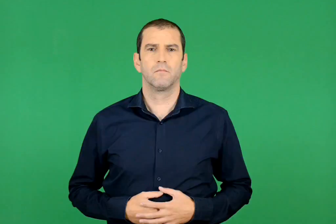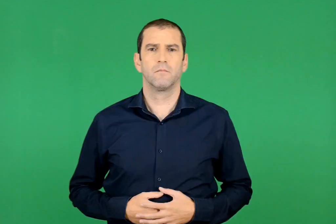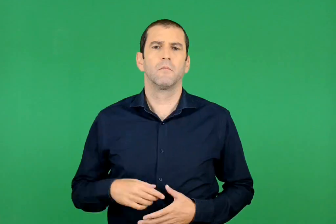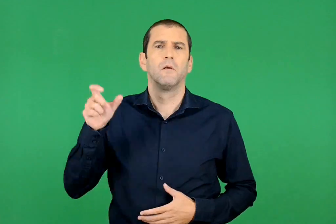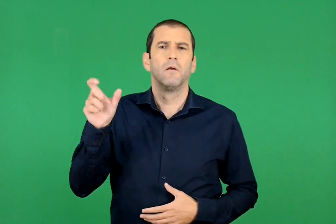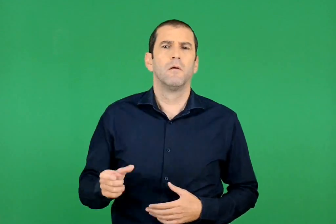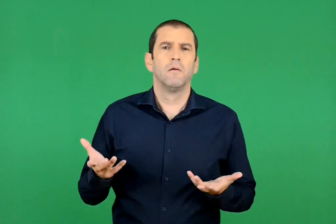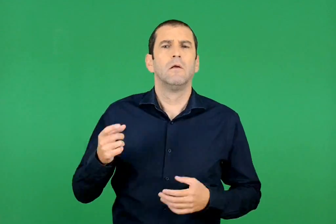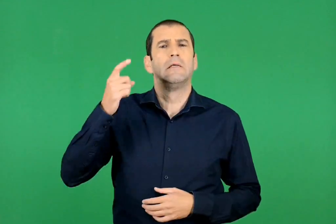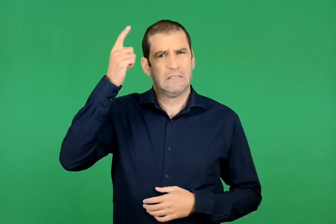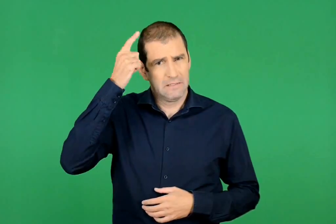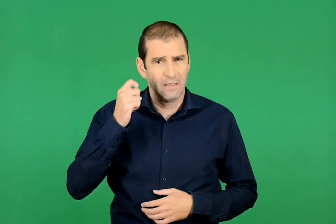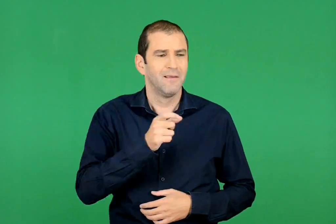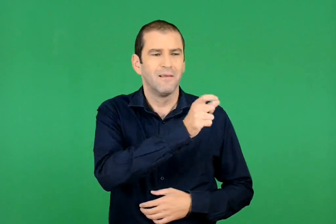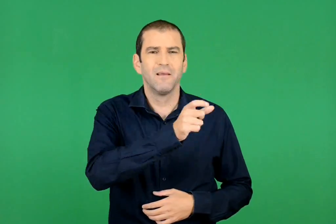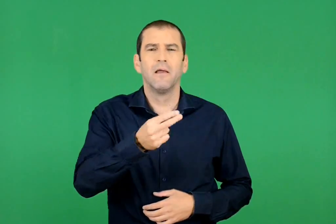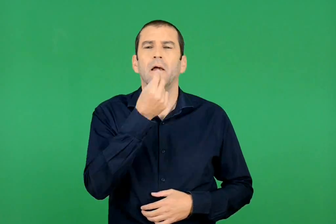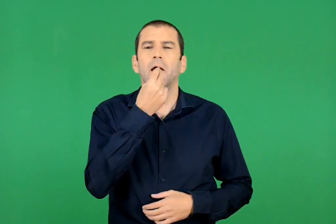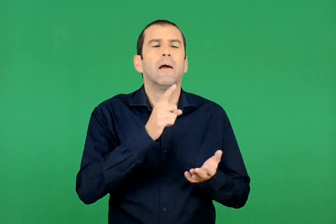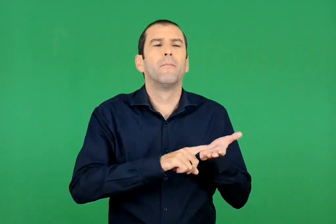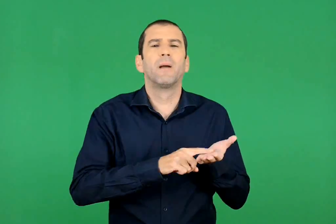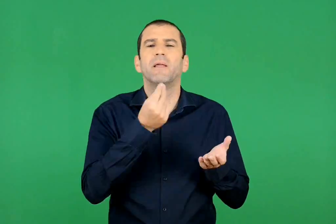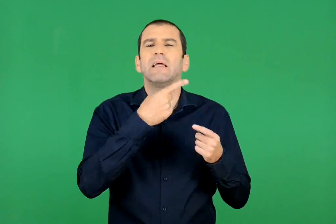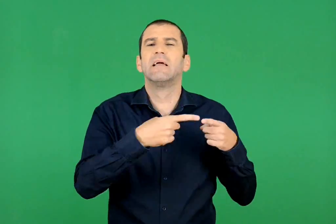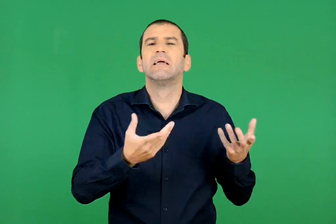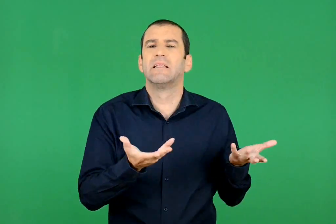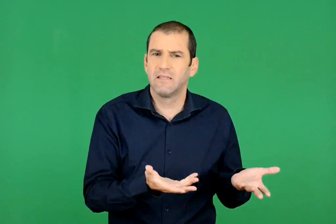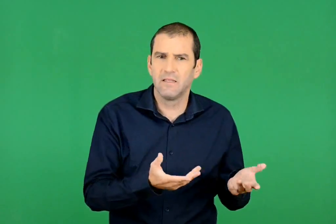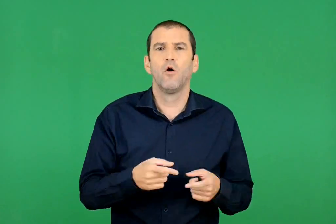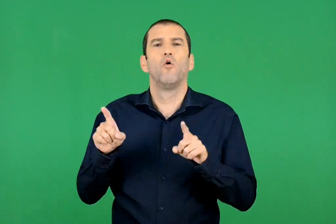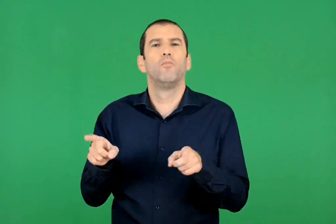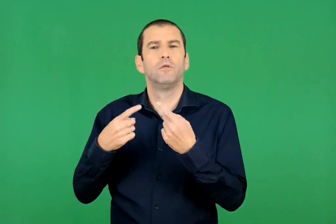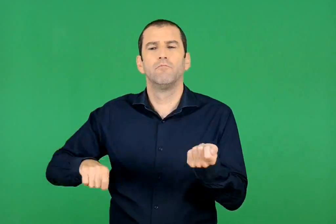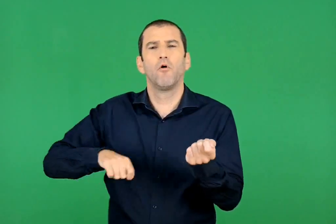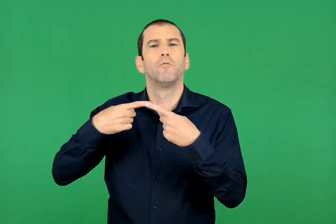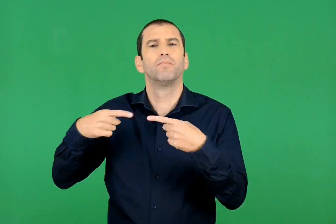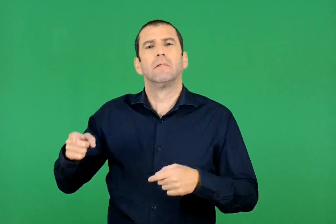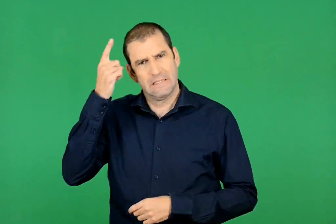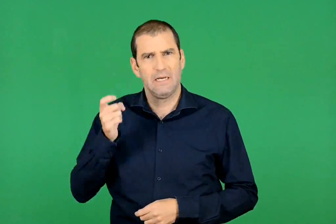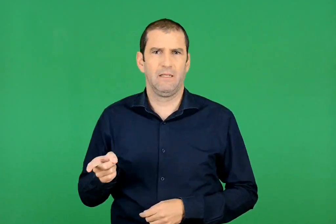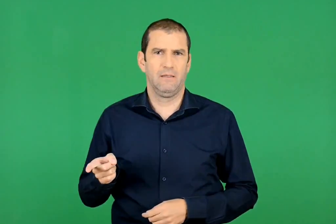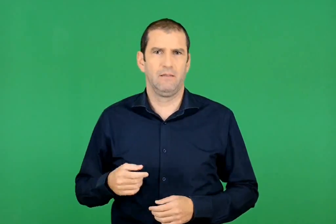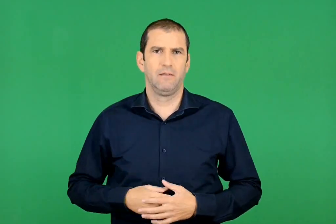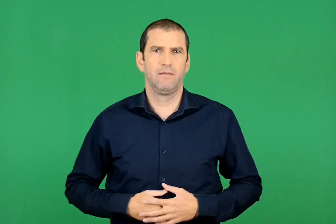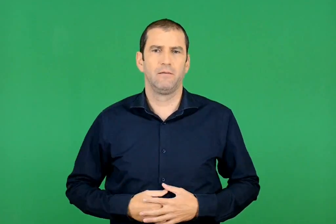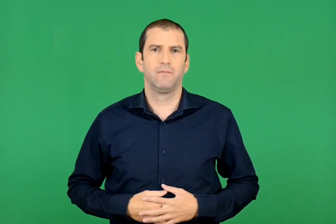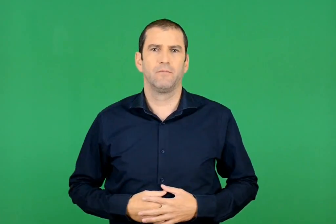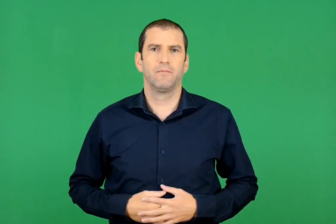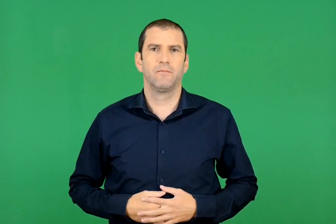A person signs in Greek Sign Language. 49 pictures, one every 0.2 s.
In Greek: ήξερε δηλαδή όλες τις τροφές και τι πρέπει να τρώει ο καθένας , και όλες τις μουσικές και τα όργανα
